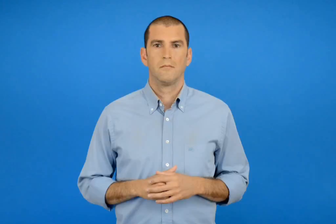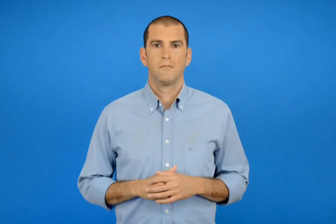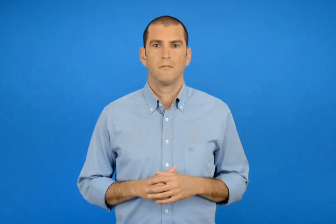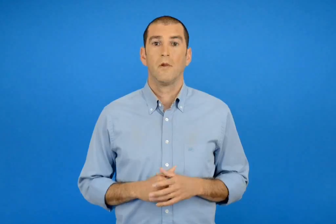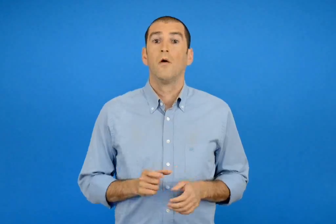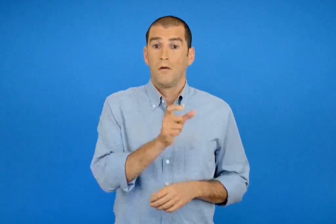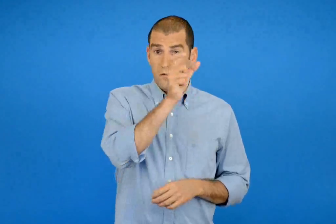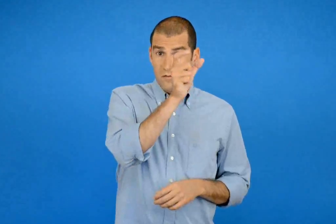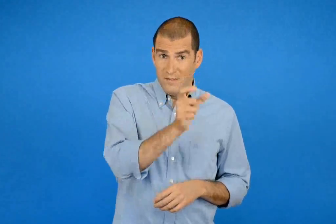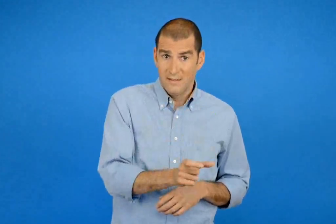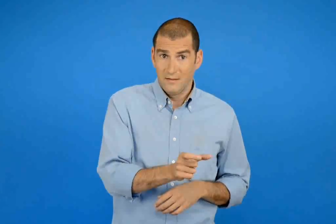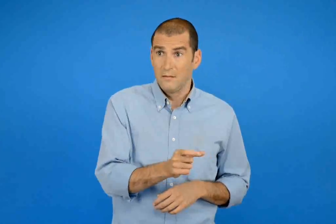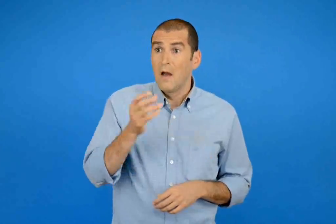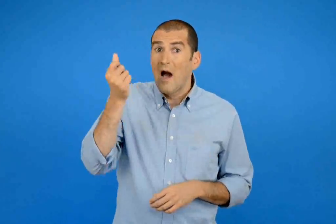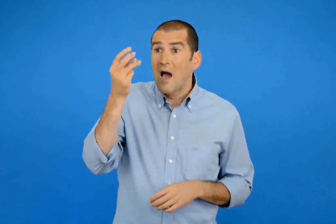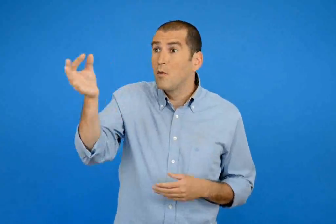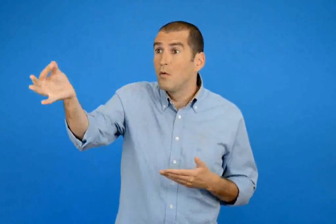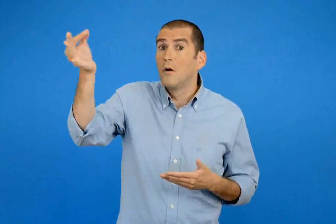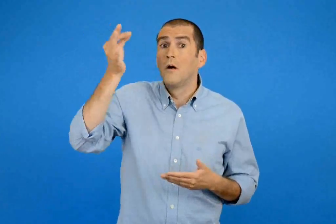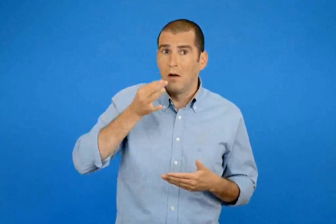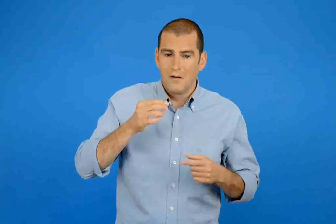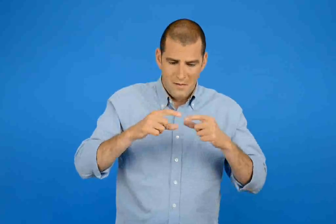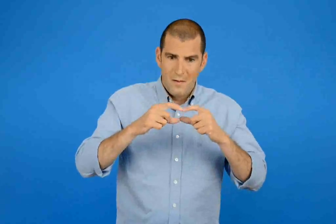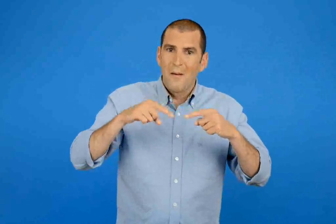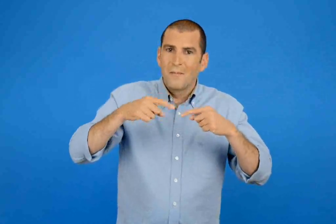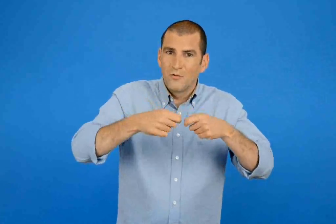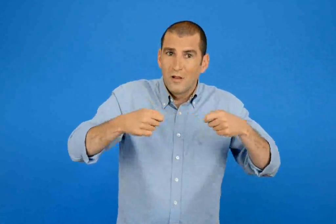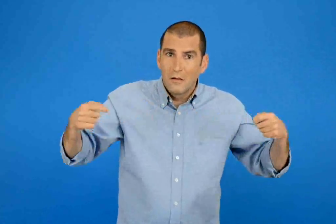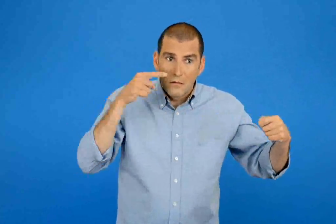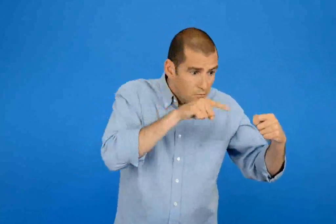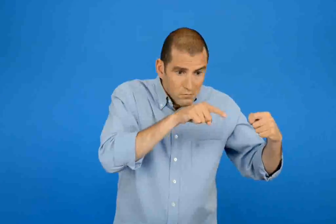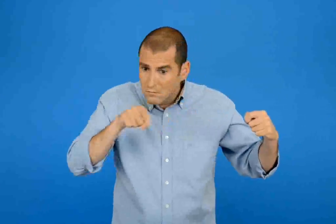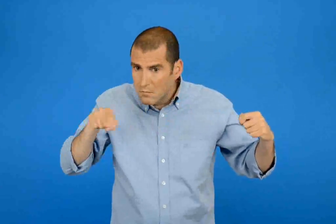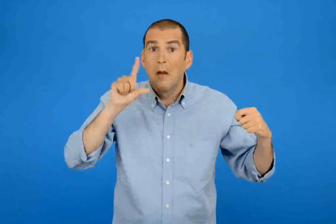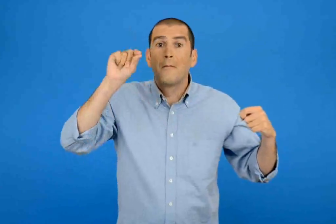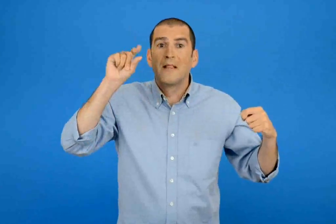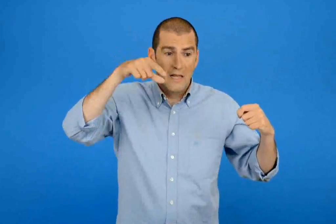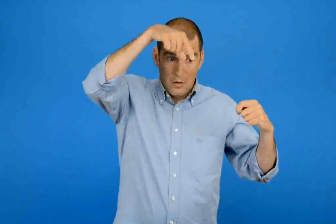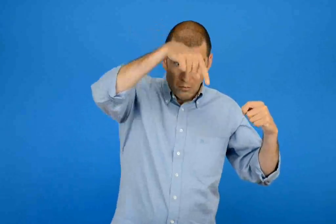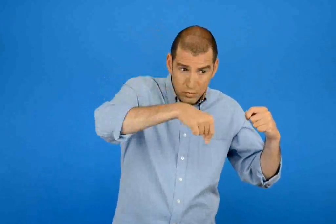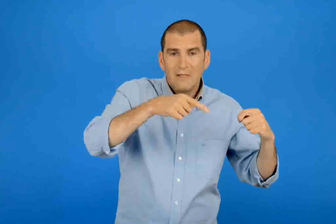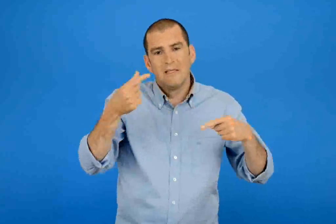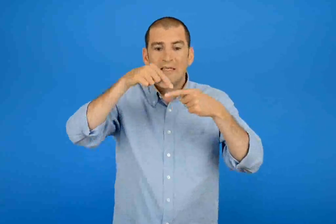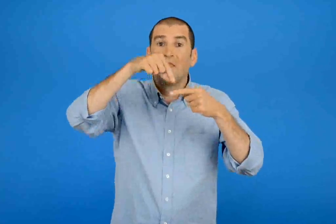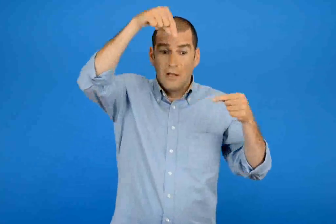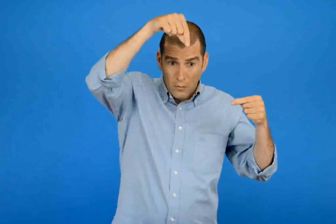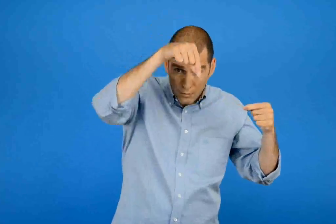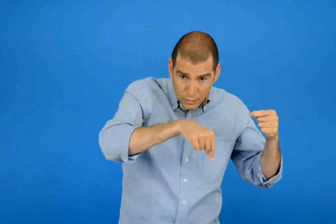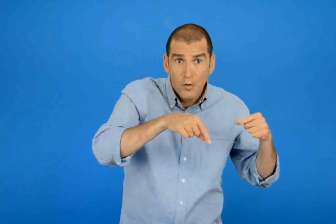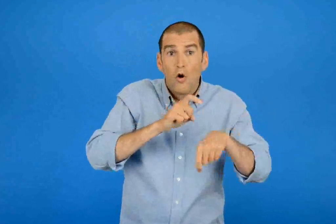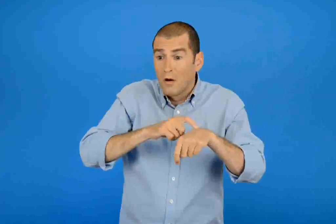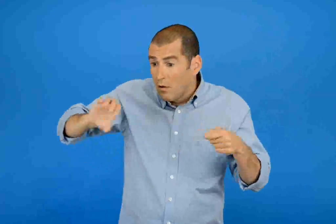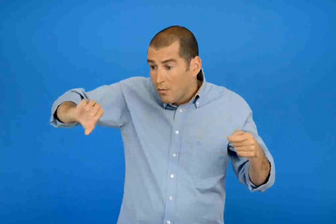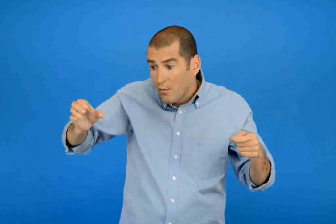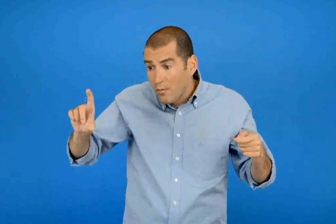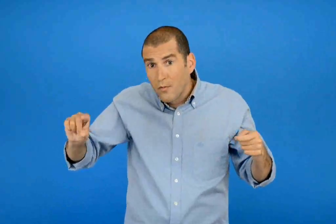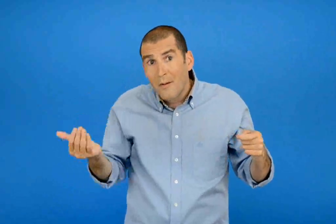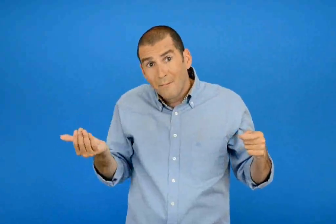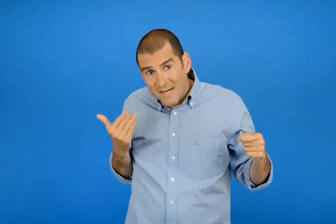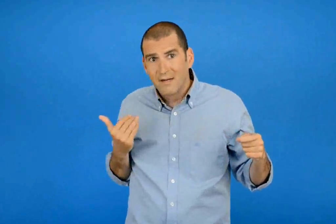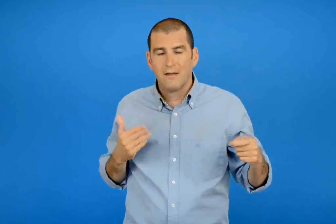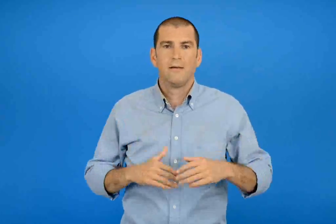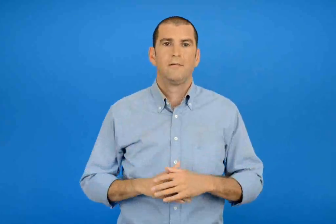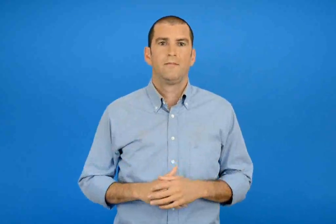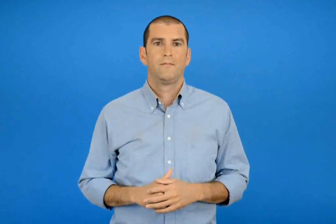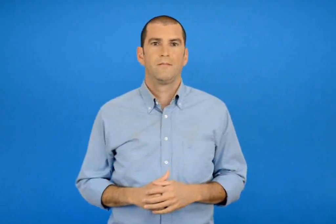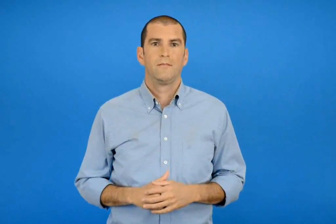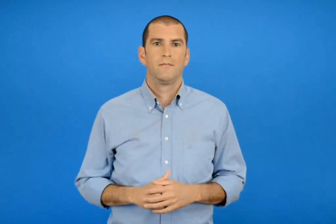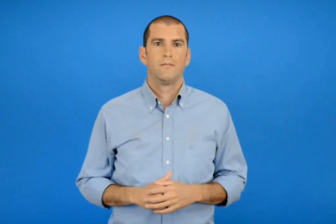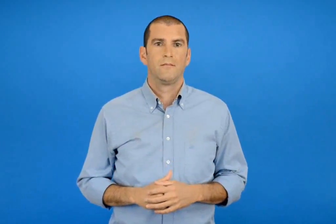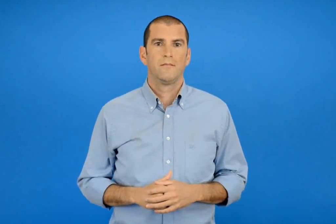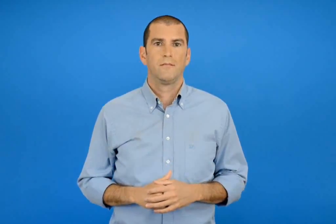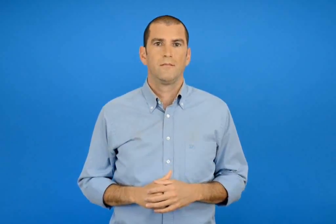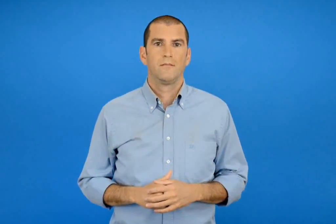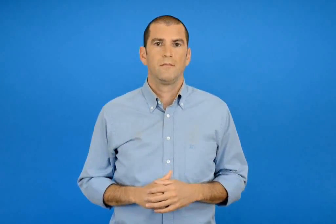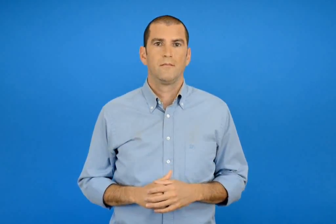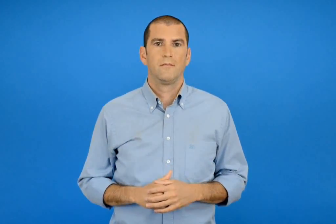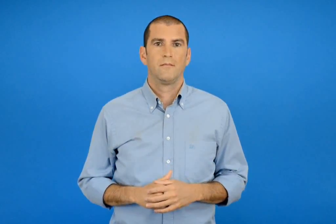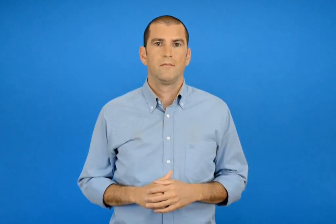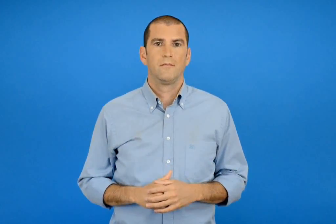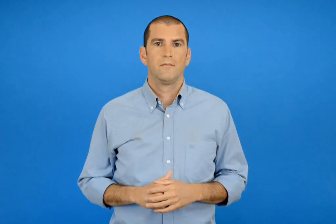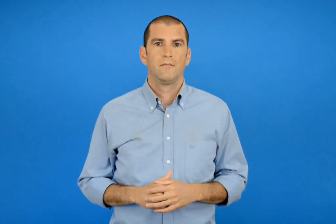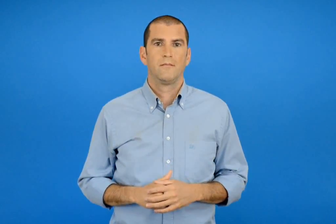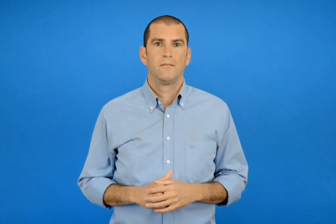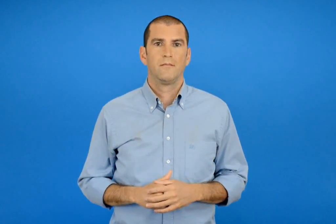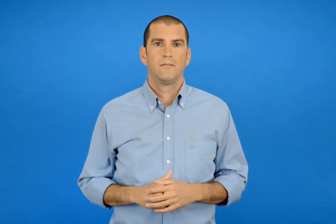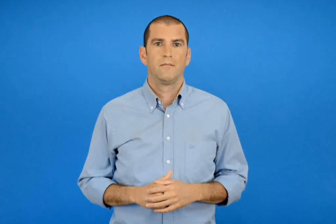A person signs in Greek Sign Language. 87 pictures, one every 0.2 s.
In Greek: κάθε παίκτης βάζει το συνδετήρα η το μανταλάκι πάνω στον ίδιο αριθμό που άκουσε και ο οποίος υπάρχει στη μεζούρα του πριν τελειώσει ο χρόνος πριν αδειάσει η άμμος στην κλεψύδρα
